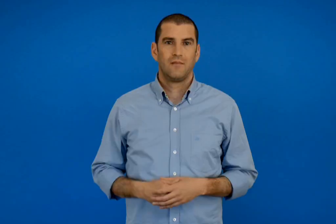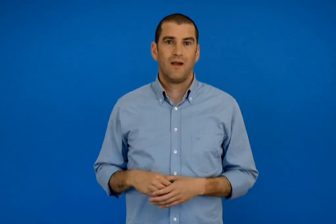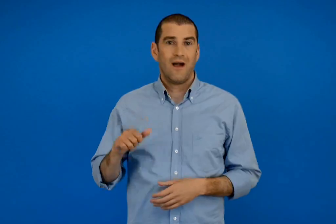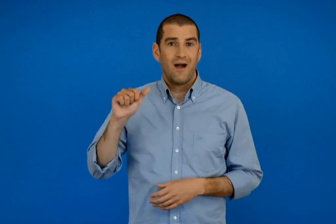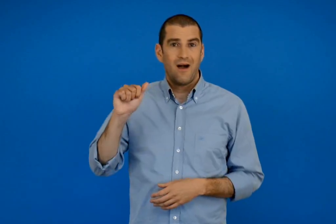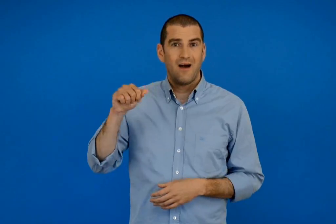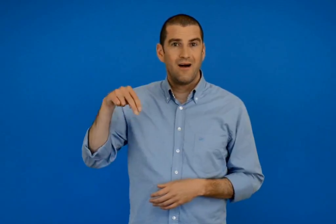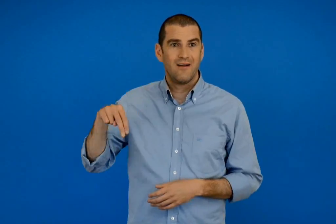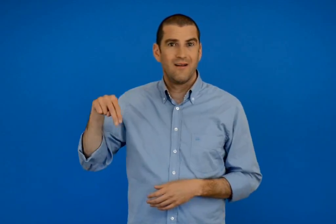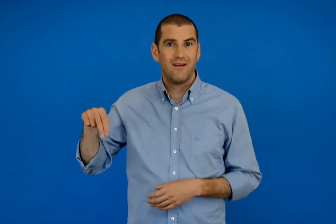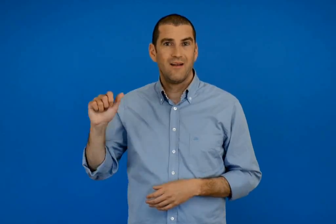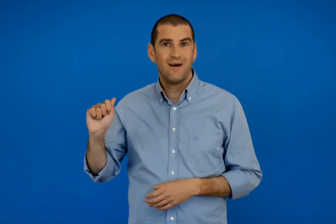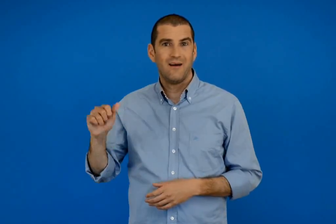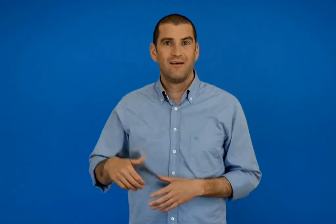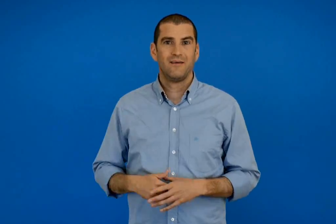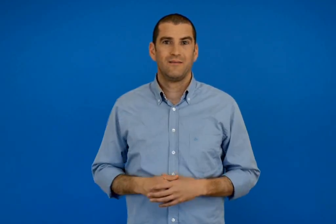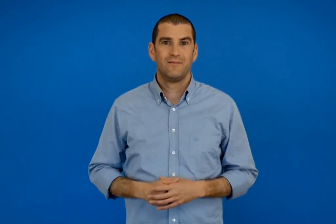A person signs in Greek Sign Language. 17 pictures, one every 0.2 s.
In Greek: η άννα
